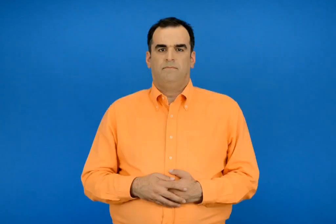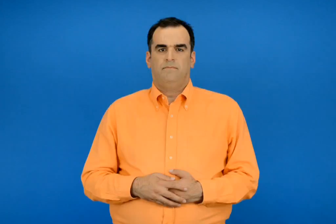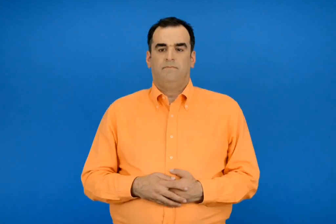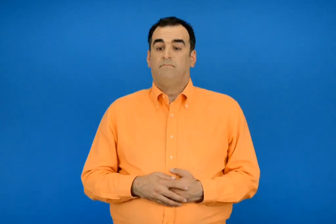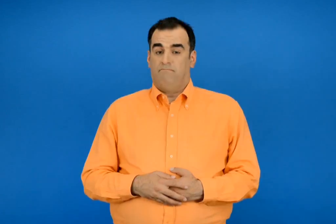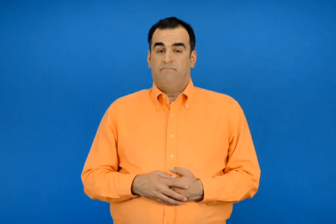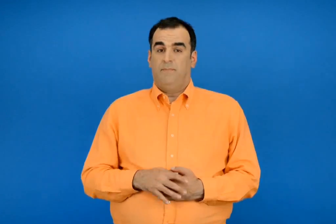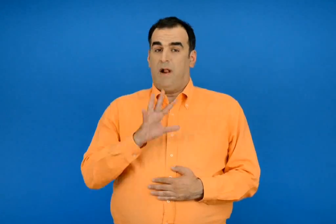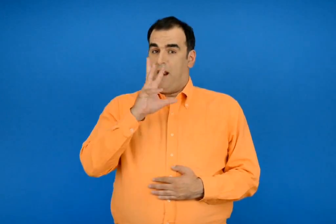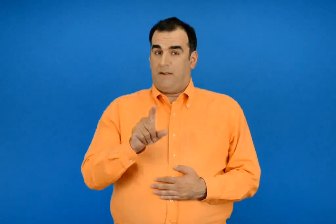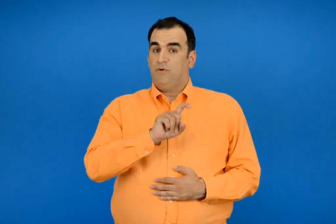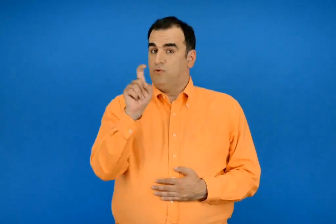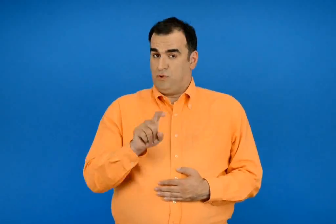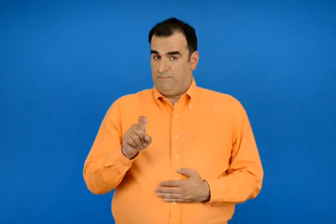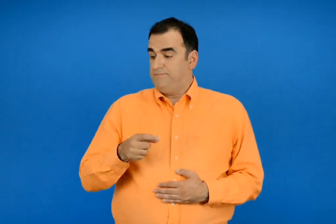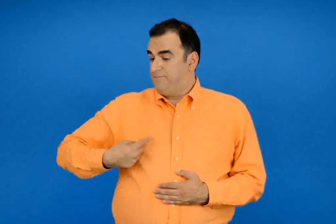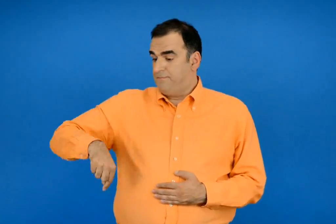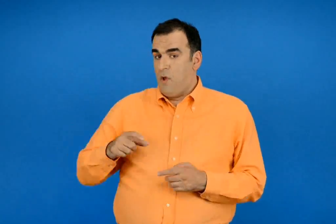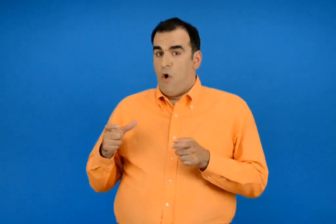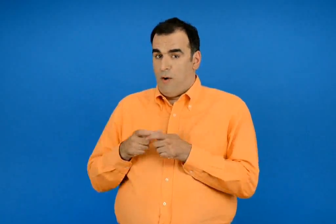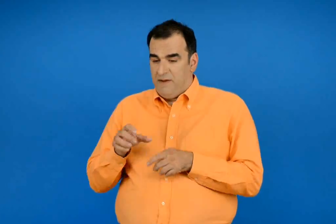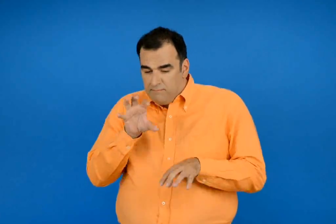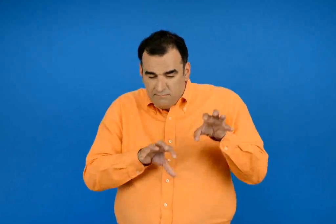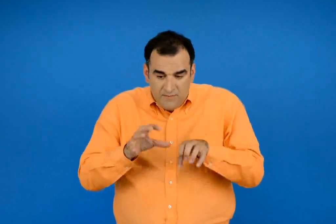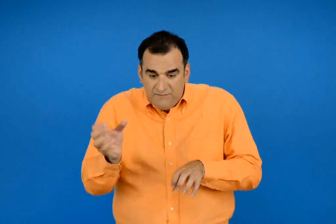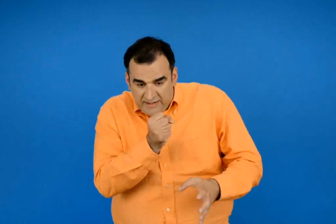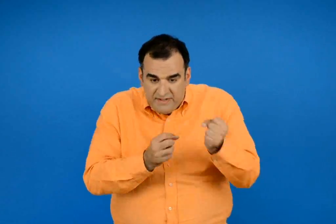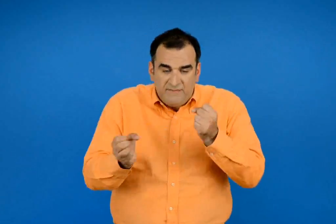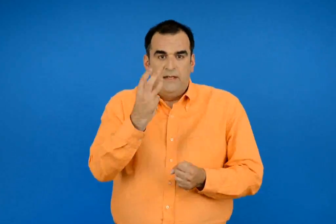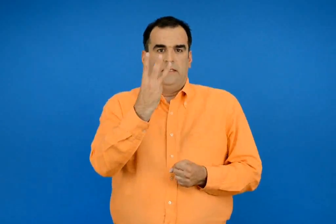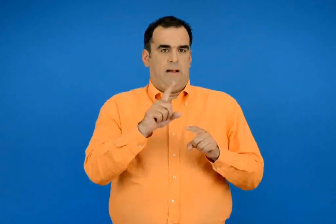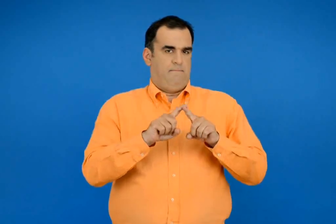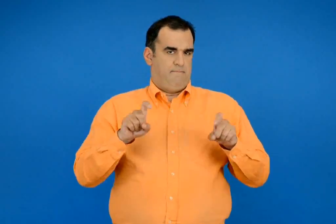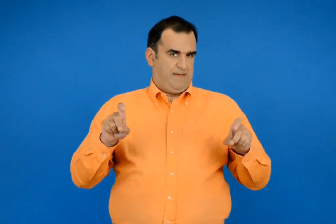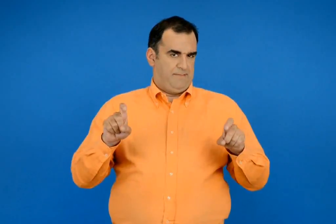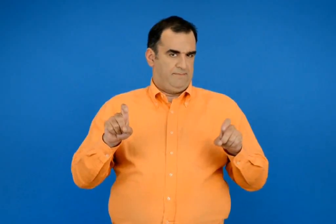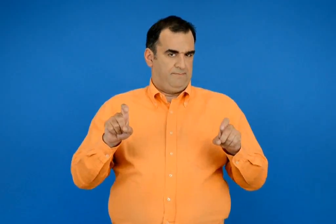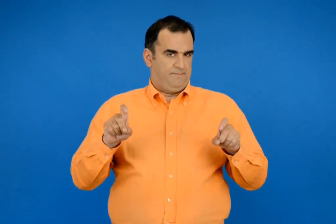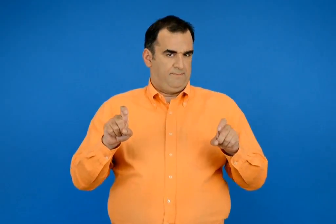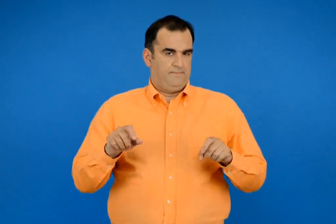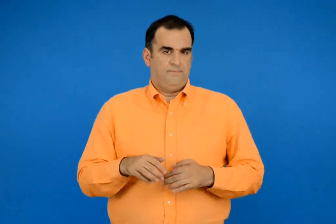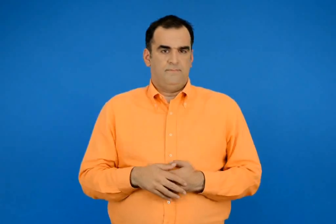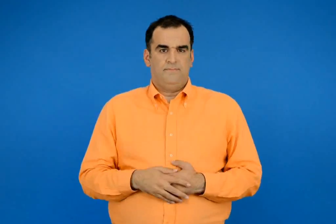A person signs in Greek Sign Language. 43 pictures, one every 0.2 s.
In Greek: με την ομάδα μου βρίσκουμε 3 πράγματα που στην καθημερινή μας ζωή είναι
